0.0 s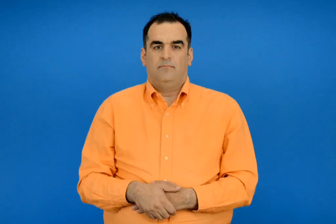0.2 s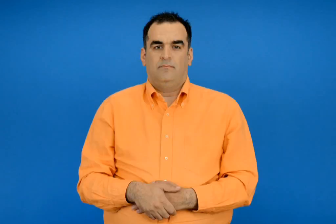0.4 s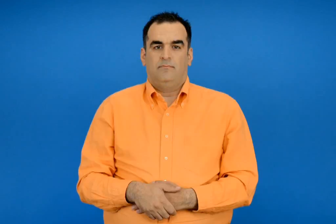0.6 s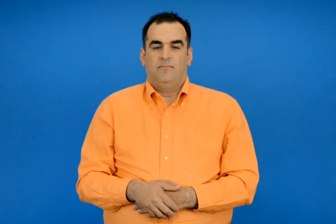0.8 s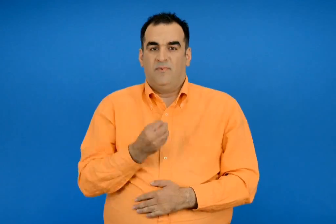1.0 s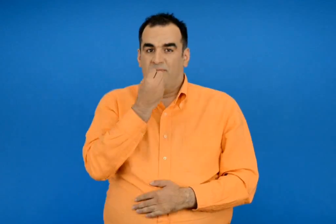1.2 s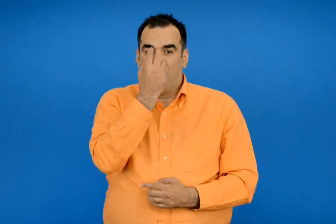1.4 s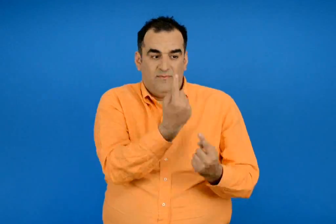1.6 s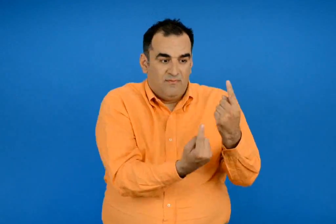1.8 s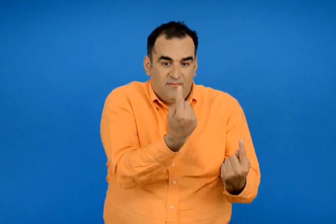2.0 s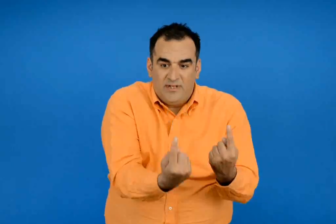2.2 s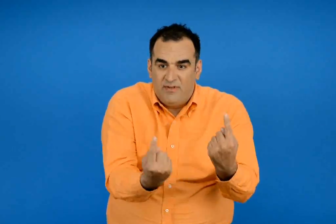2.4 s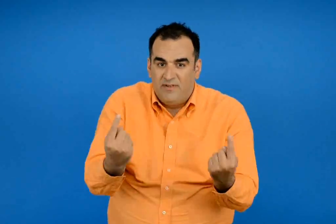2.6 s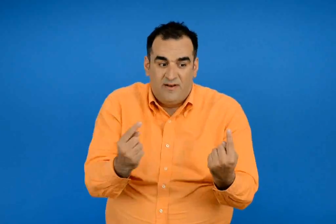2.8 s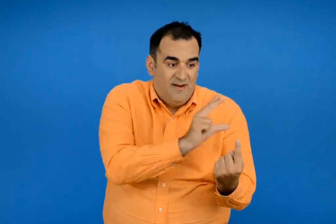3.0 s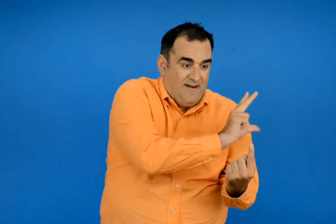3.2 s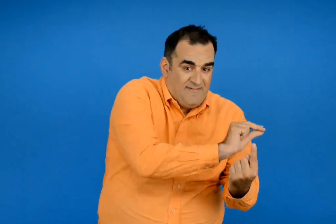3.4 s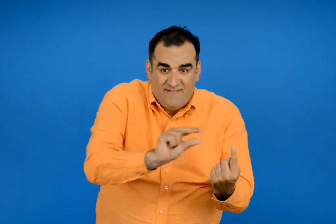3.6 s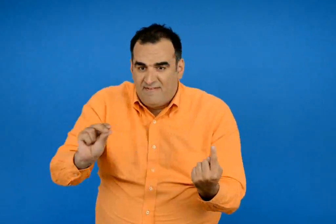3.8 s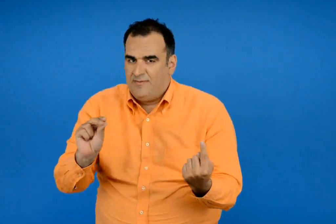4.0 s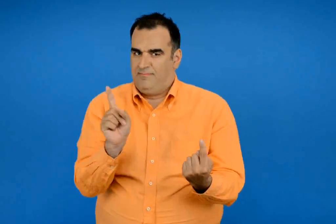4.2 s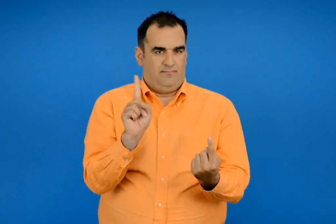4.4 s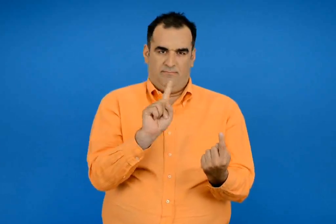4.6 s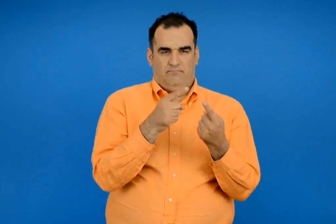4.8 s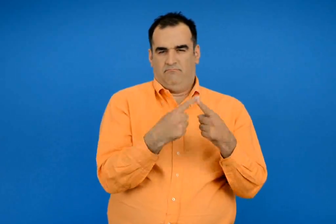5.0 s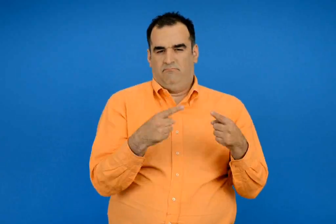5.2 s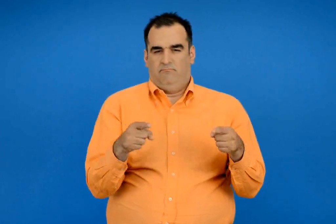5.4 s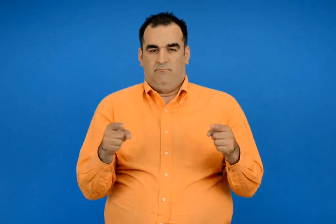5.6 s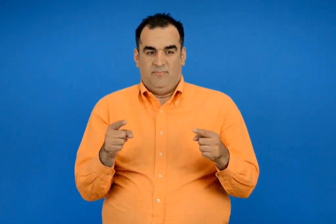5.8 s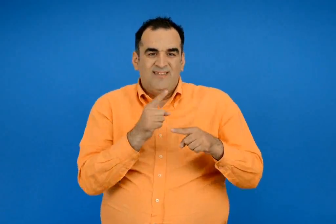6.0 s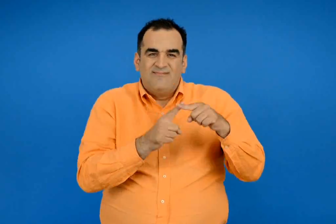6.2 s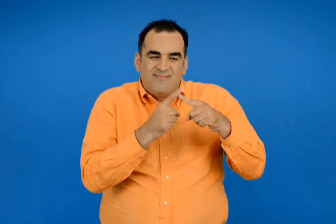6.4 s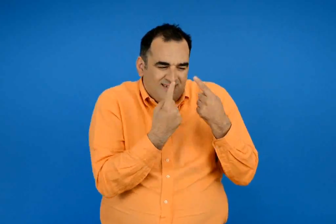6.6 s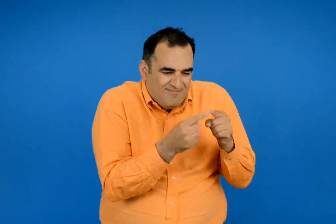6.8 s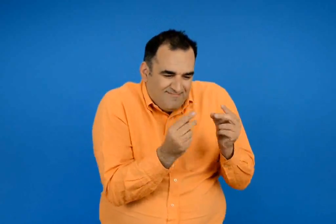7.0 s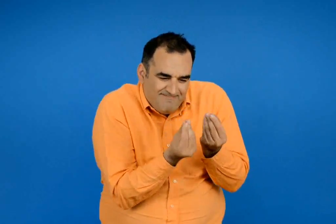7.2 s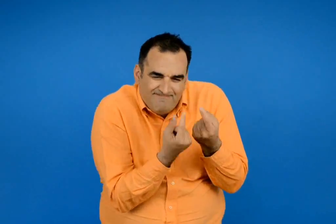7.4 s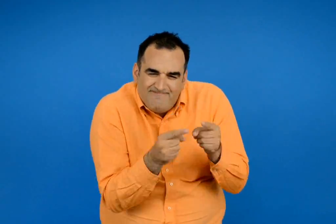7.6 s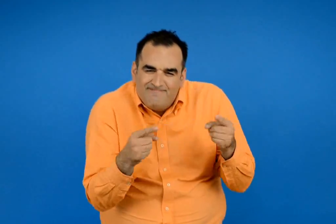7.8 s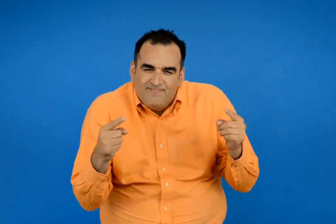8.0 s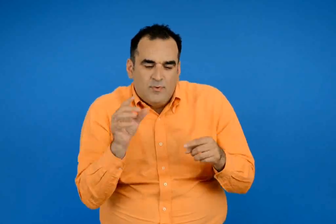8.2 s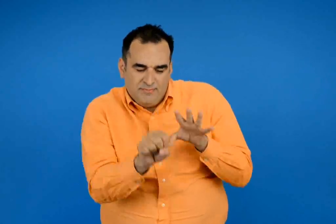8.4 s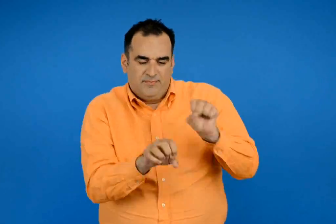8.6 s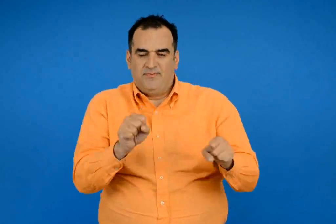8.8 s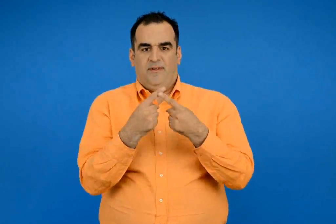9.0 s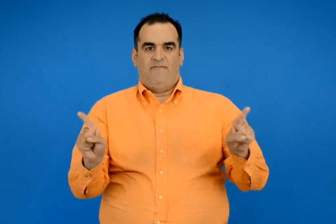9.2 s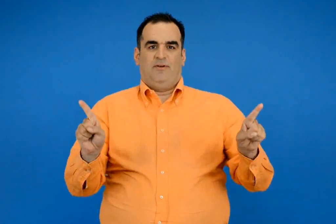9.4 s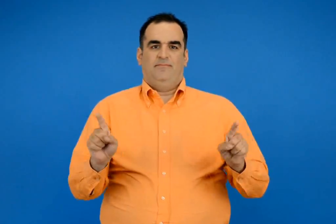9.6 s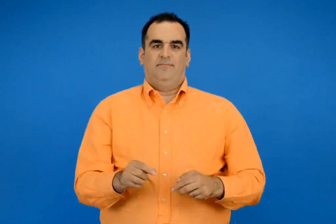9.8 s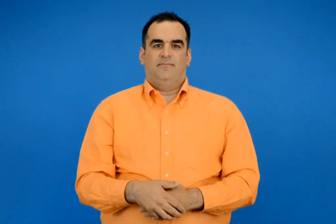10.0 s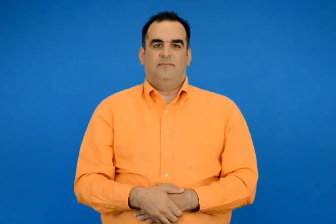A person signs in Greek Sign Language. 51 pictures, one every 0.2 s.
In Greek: όλα τα φυτά δεν είναι ίδια έχουν κάποια χαρακτηριστικά που τα κάνουν να διαφέρουν μεταξύ τους
